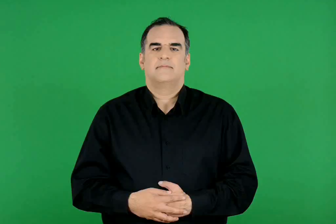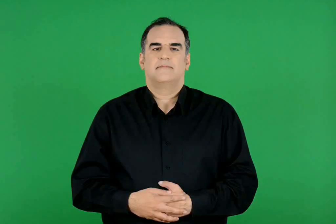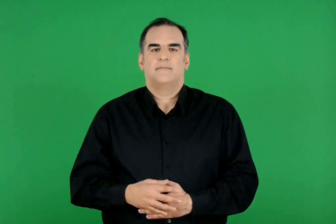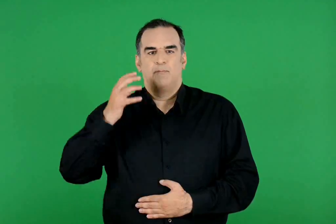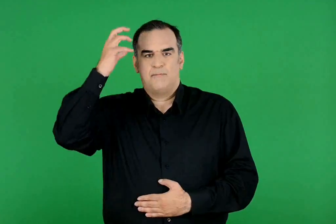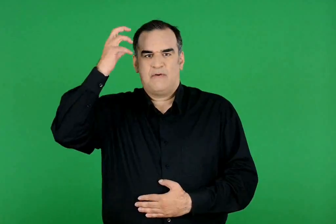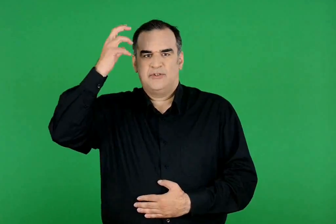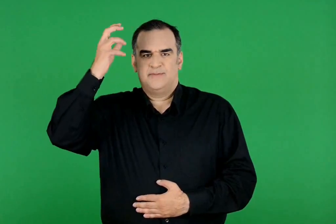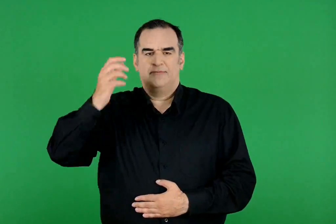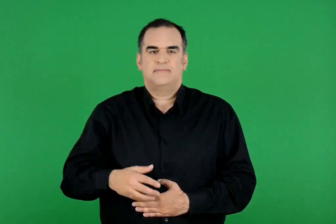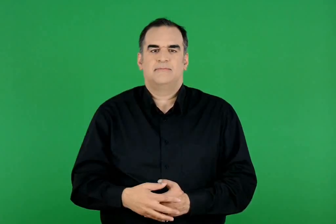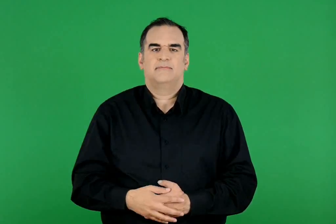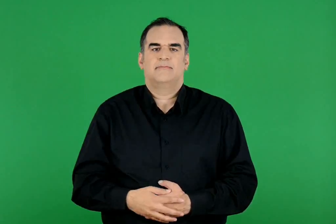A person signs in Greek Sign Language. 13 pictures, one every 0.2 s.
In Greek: μόρφωση
